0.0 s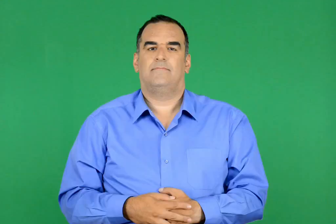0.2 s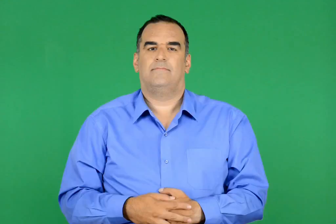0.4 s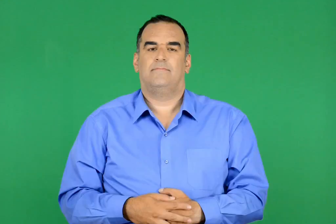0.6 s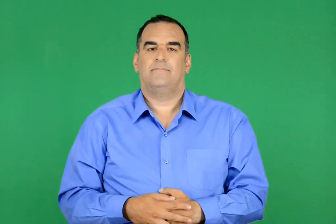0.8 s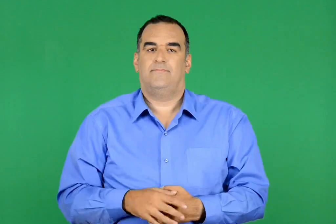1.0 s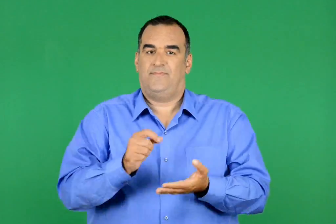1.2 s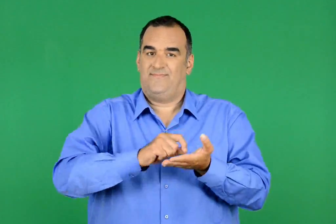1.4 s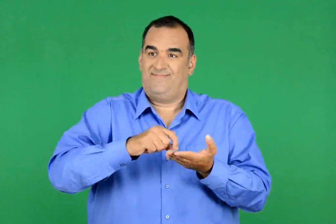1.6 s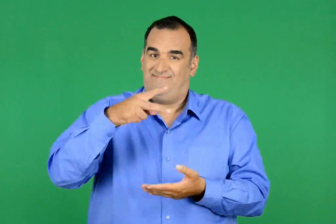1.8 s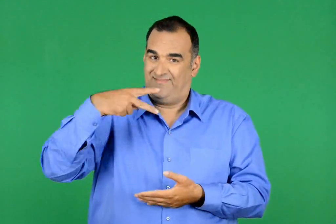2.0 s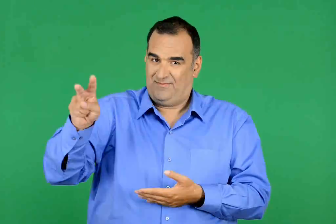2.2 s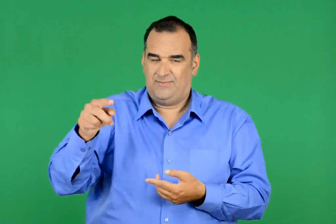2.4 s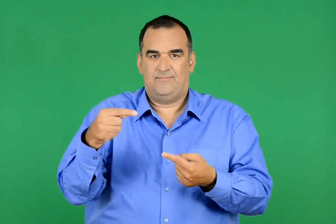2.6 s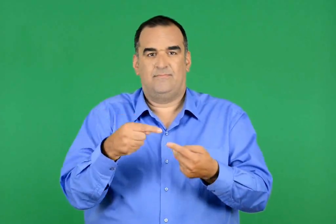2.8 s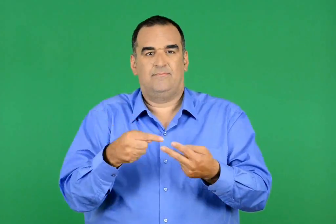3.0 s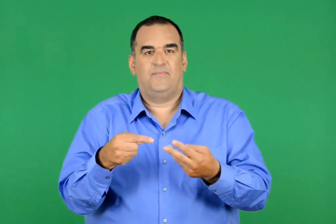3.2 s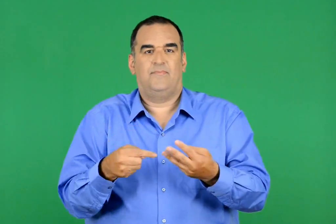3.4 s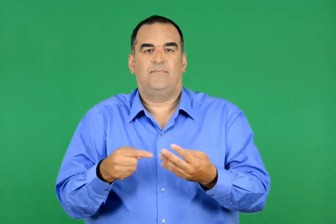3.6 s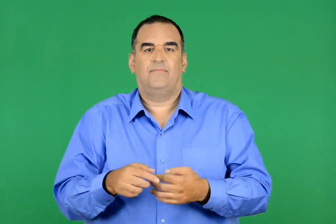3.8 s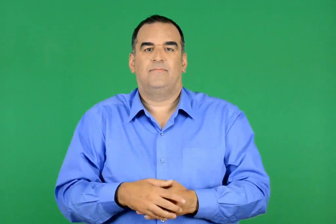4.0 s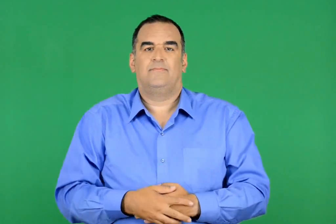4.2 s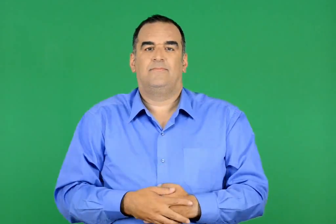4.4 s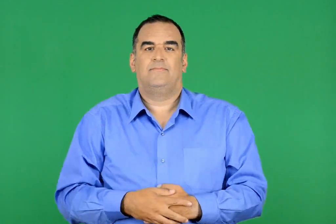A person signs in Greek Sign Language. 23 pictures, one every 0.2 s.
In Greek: δικά του είναι τα έργα
